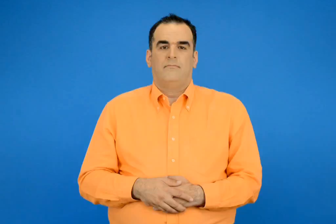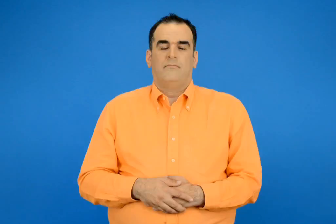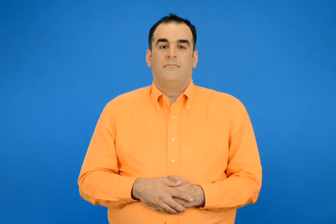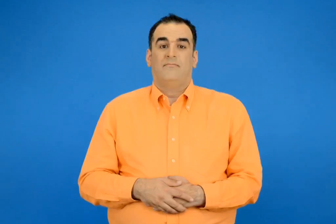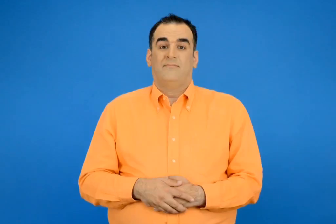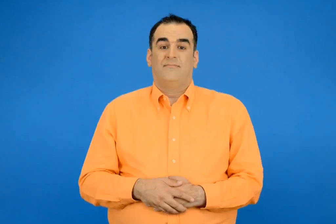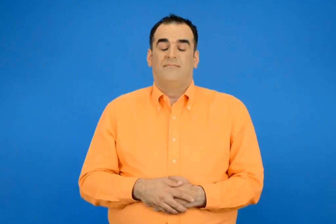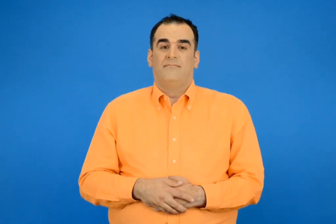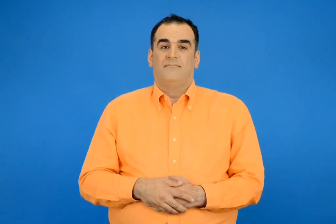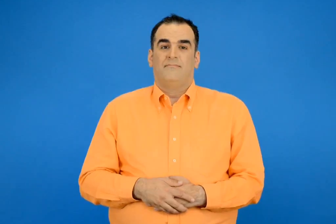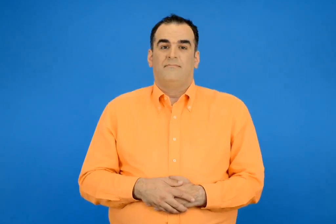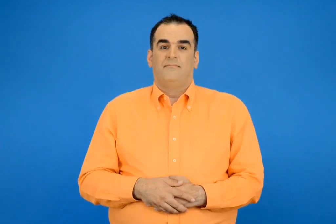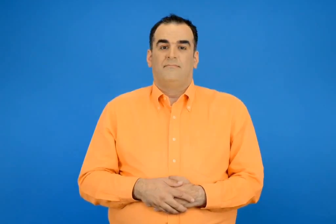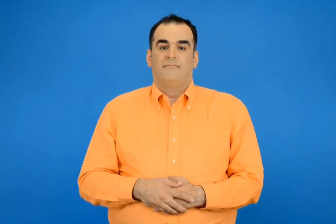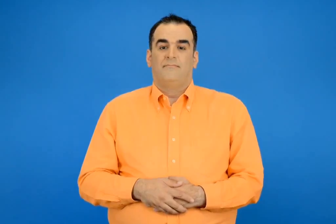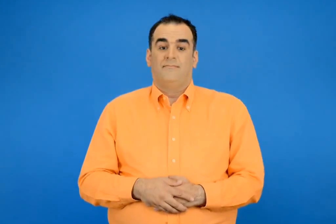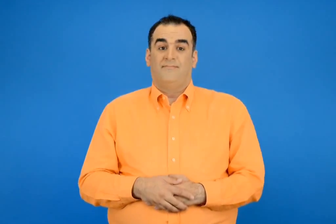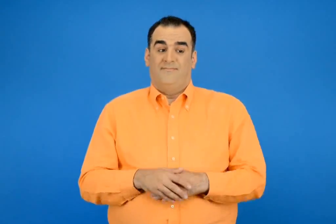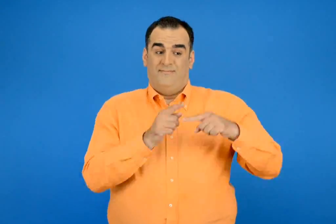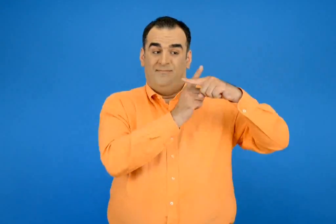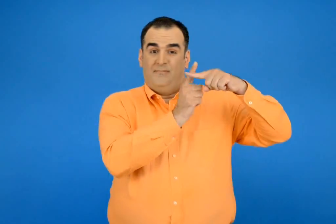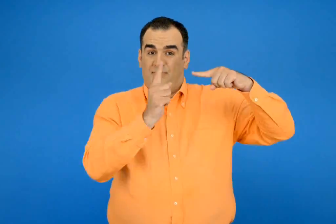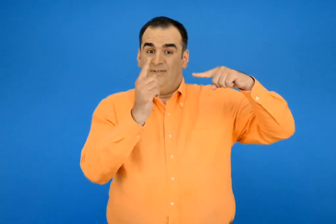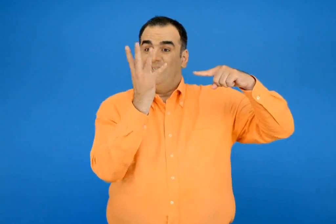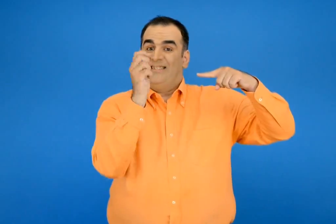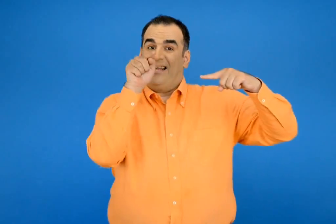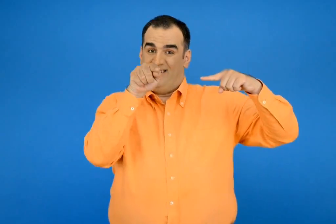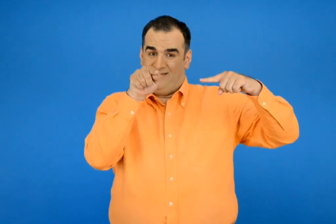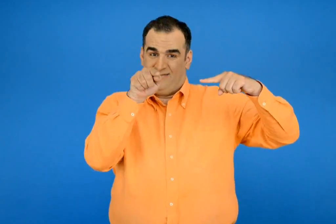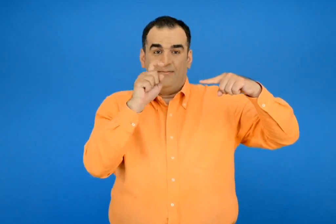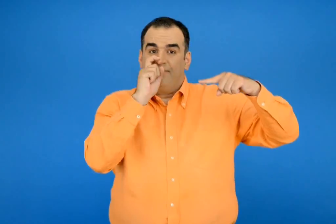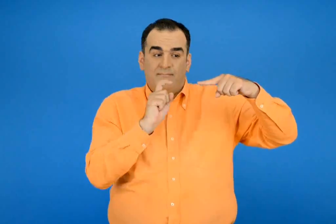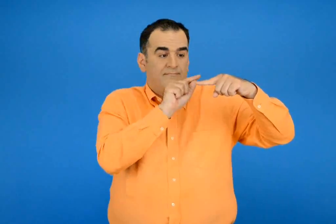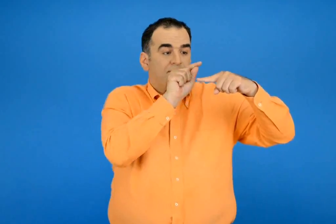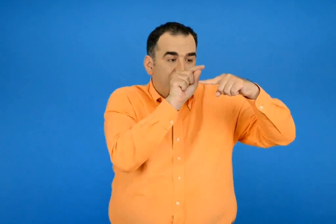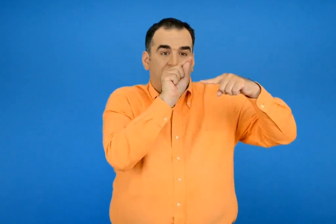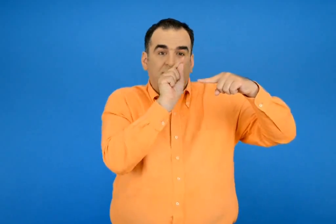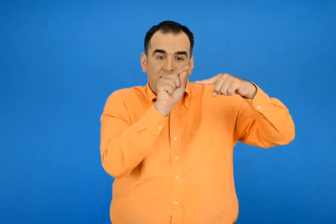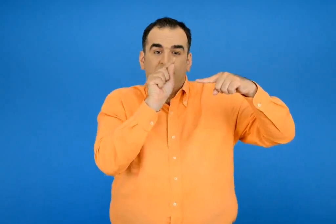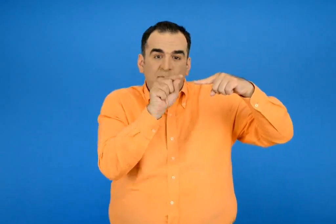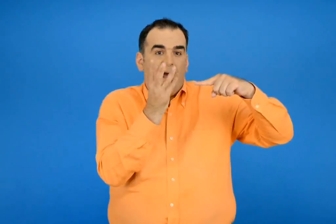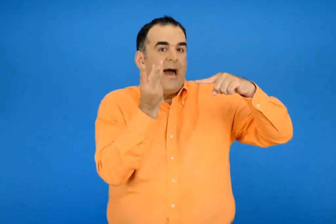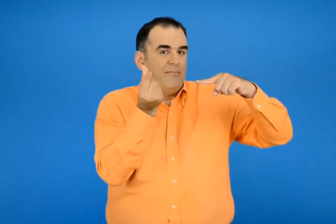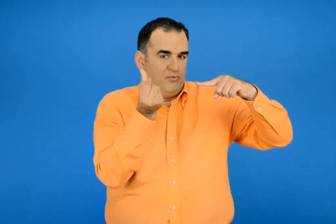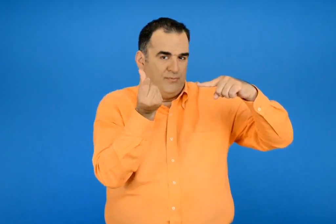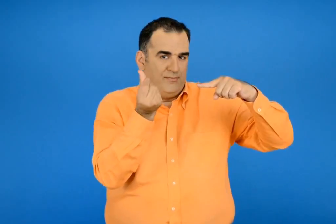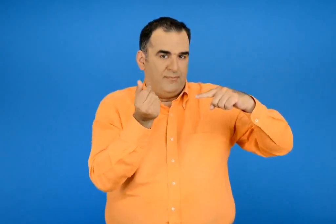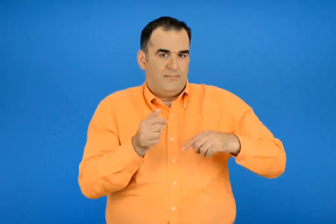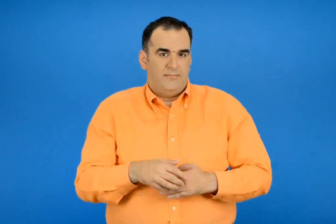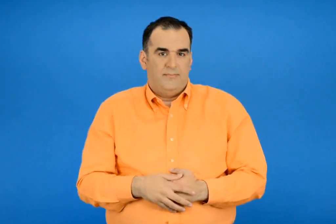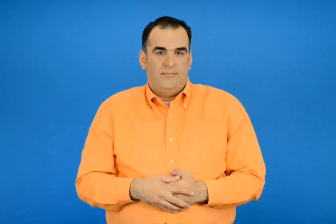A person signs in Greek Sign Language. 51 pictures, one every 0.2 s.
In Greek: για να φτάσει στο 40 θα πατήσει στους αριθμούς
